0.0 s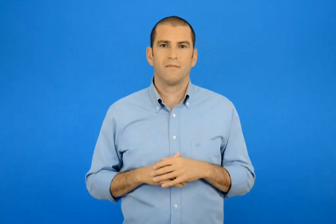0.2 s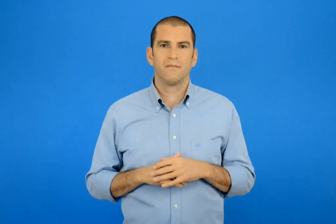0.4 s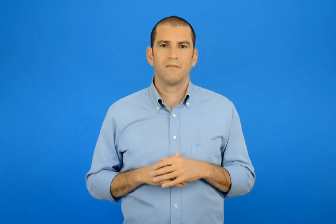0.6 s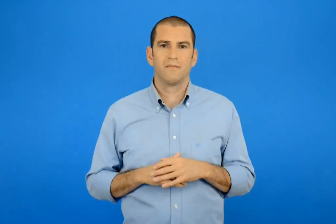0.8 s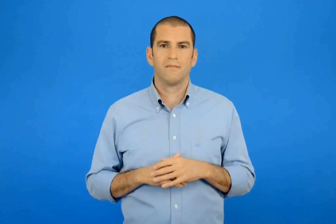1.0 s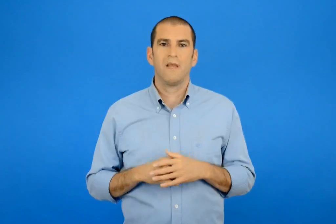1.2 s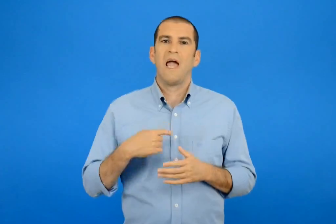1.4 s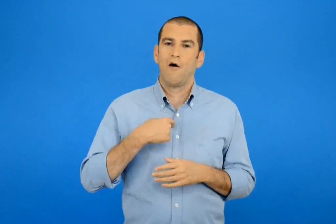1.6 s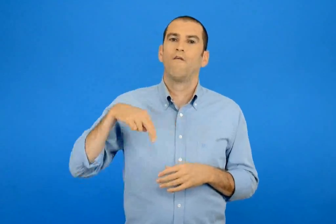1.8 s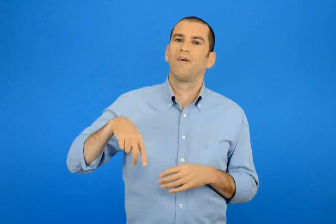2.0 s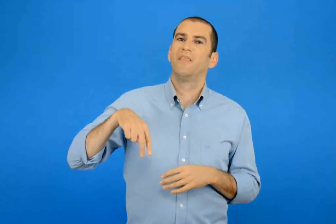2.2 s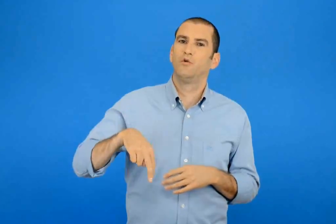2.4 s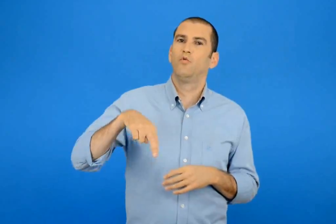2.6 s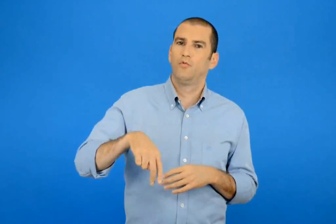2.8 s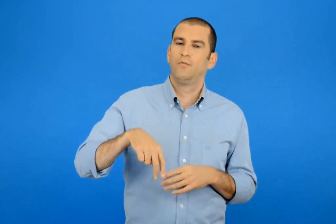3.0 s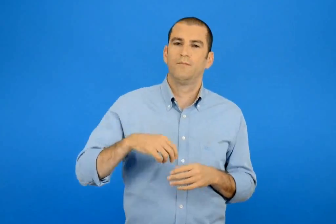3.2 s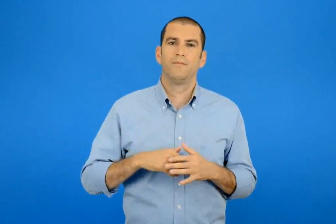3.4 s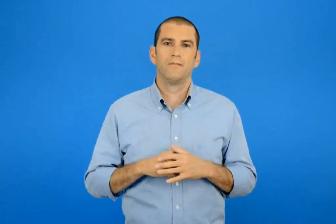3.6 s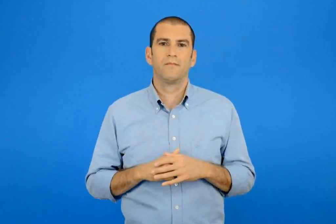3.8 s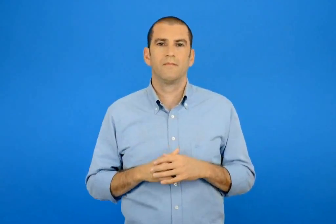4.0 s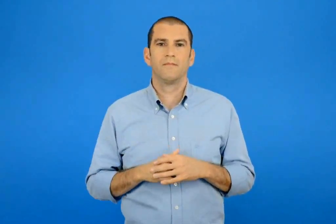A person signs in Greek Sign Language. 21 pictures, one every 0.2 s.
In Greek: βαδίζω
